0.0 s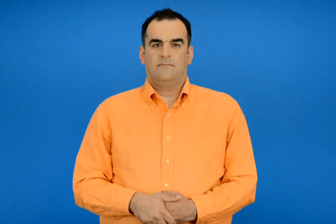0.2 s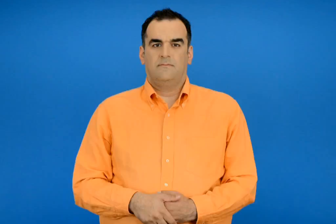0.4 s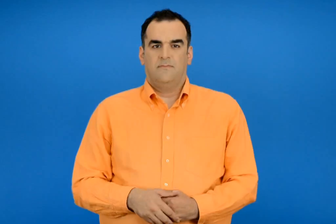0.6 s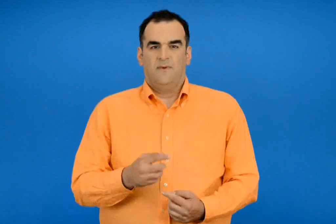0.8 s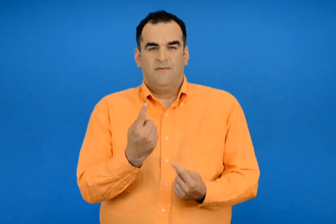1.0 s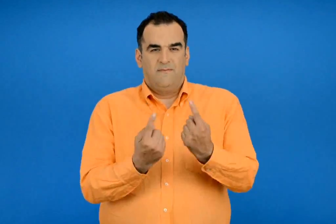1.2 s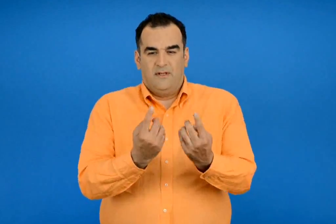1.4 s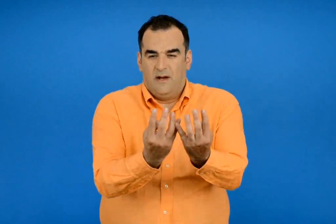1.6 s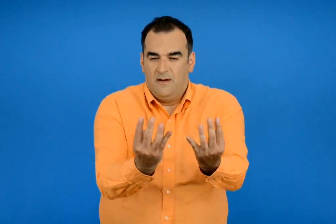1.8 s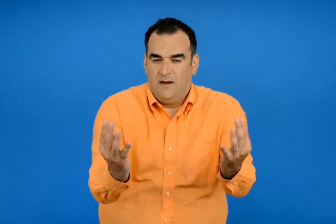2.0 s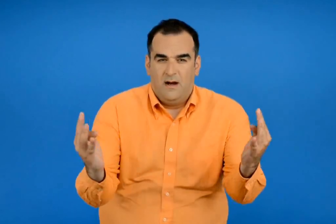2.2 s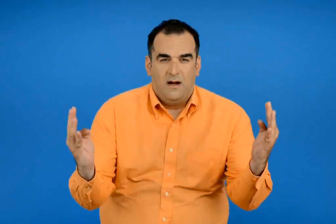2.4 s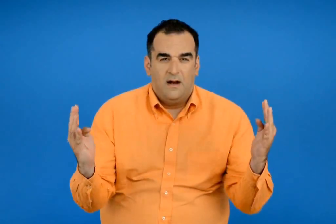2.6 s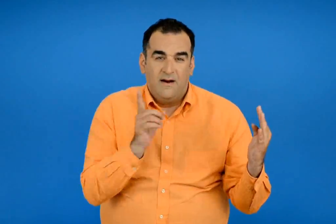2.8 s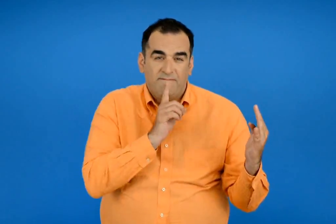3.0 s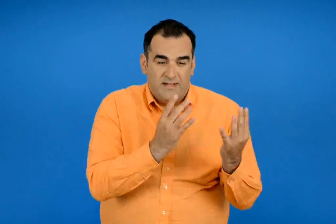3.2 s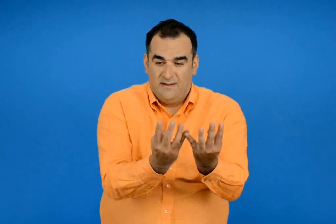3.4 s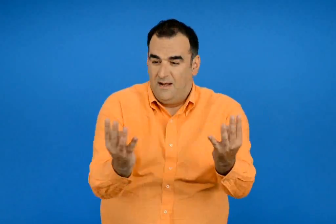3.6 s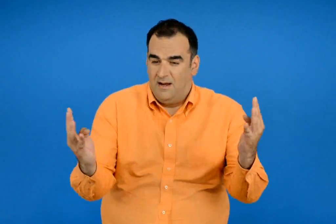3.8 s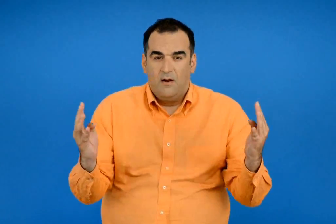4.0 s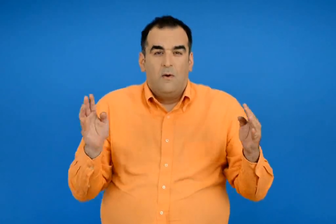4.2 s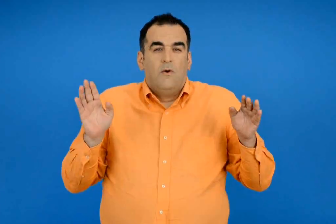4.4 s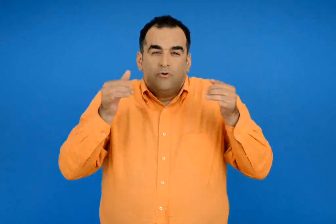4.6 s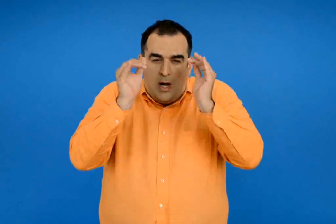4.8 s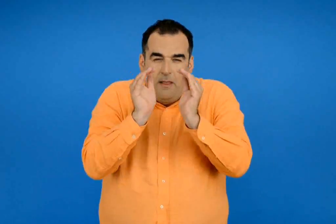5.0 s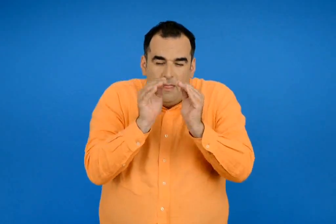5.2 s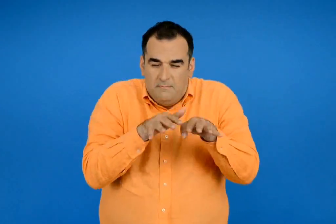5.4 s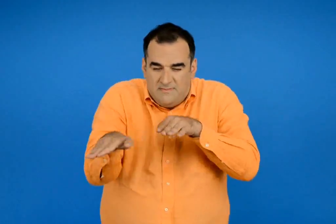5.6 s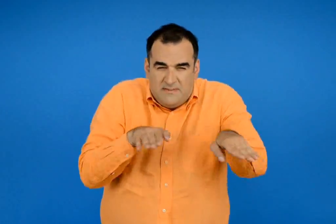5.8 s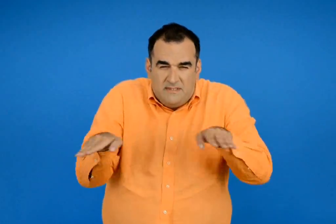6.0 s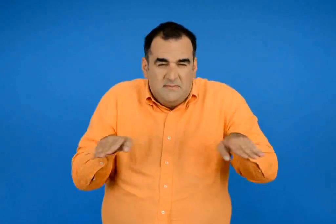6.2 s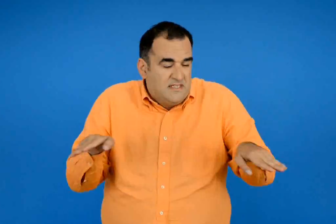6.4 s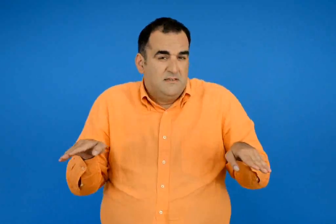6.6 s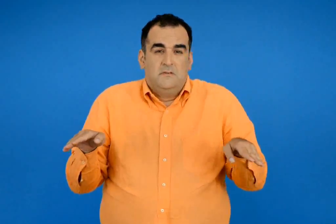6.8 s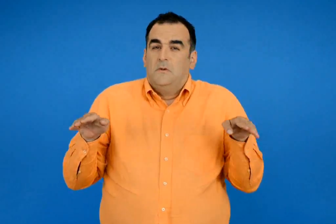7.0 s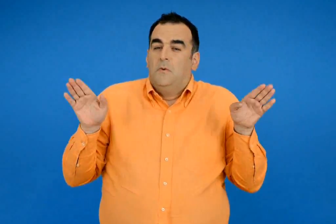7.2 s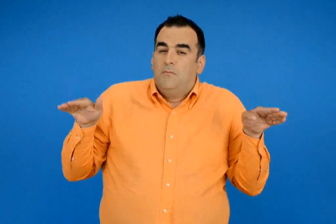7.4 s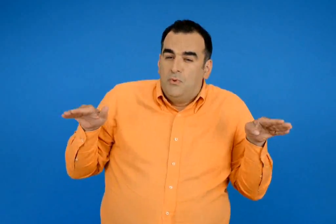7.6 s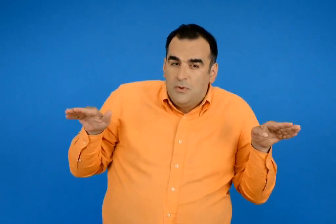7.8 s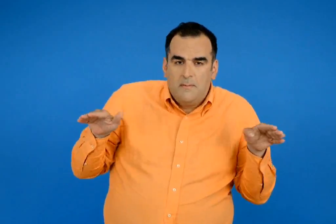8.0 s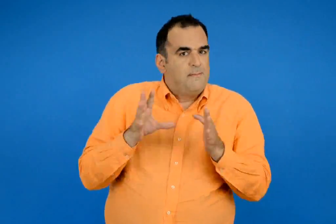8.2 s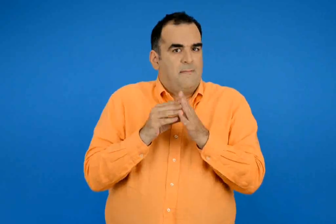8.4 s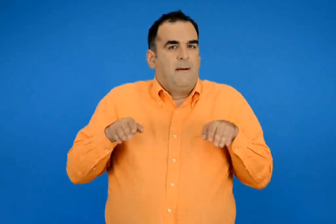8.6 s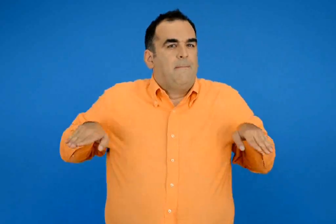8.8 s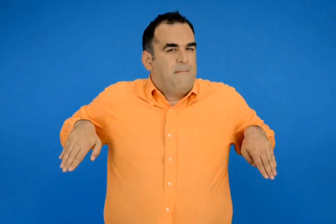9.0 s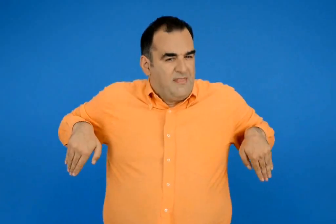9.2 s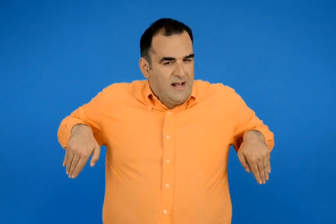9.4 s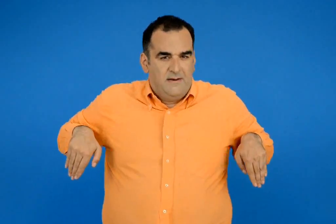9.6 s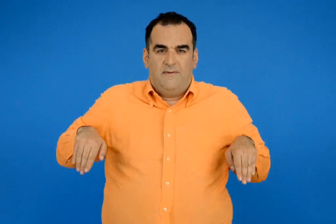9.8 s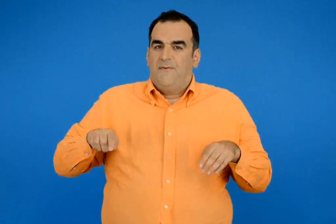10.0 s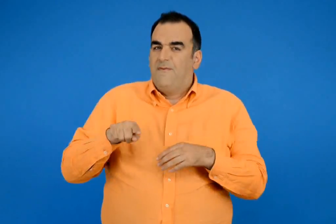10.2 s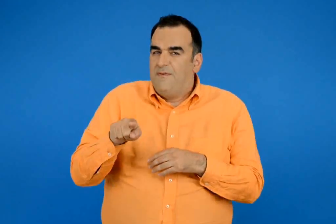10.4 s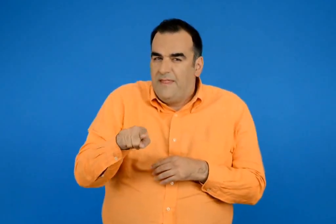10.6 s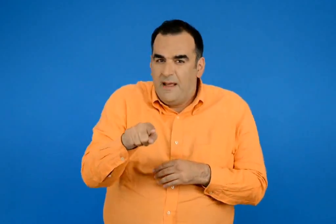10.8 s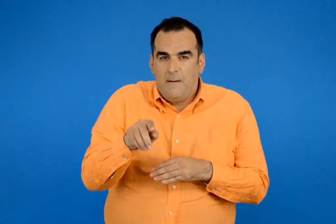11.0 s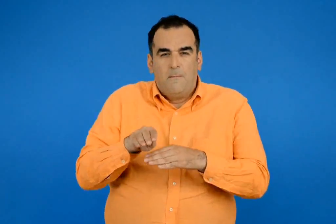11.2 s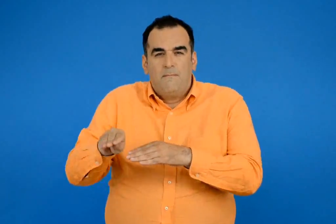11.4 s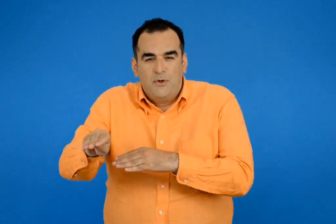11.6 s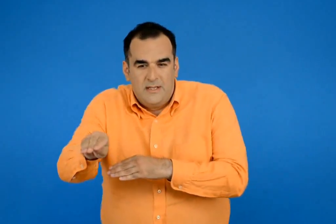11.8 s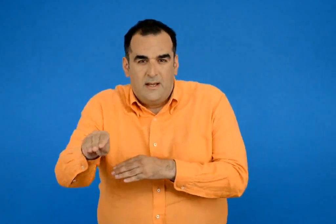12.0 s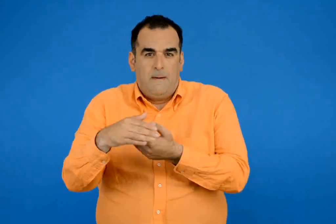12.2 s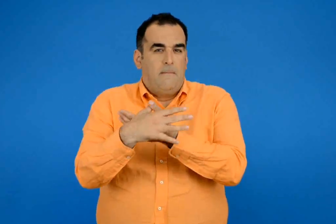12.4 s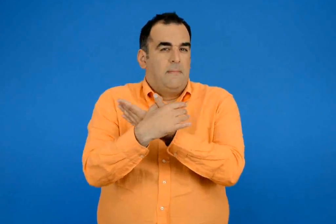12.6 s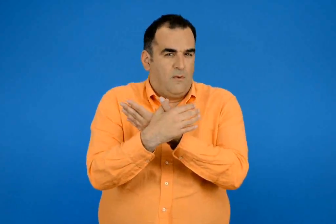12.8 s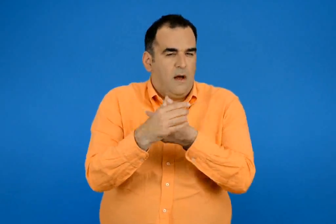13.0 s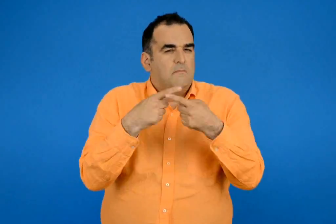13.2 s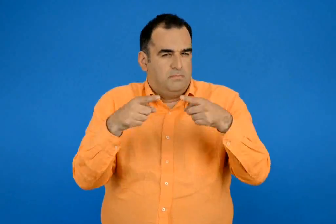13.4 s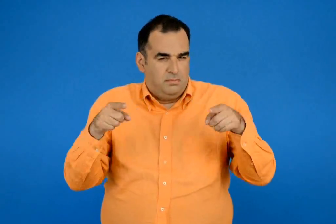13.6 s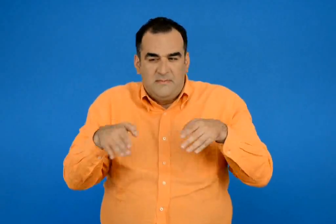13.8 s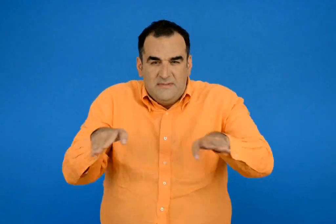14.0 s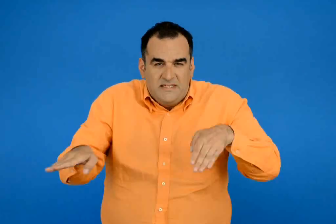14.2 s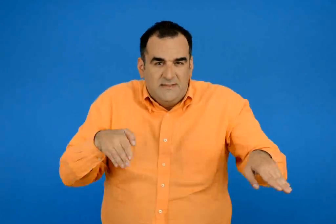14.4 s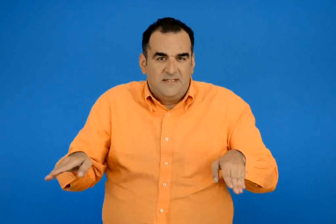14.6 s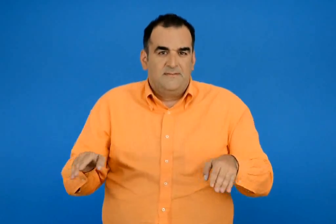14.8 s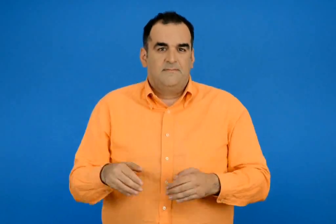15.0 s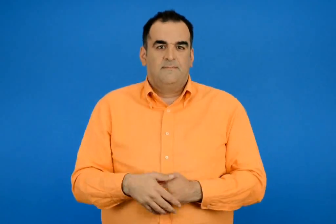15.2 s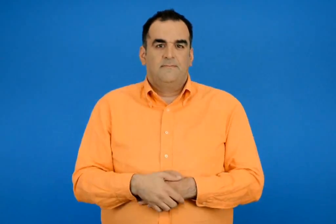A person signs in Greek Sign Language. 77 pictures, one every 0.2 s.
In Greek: εκεί βρίσκουν καταφύγιο πολλά μικρά ζώα πουλιά όπως πέρδικες φίδια ποντίκια πεταλούδες και αλλά
